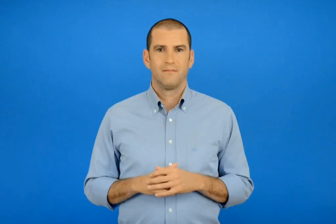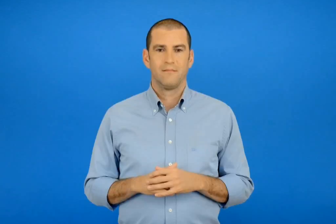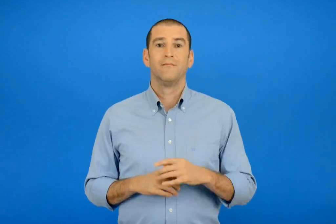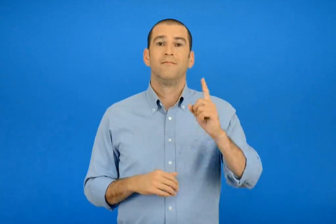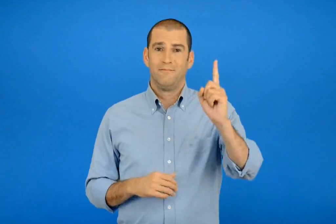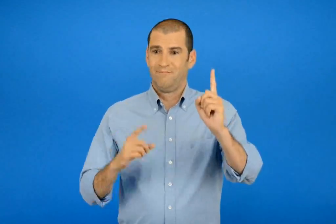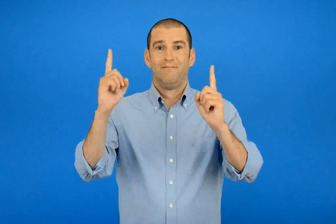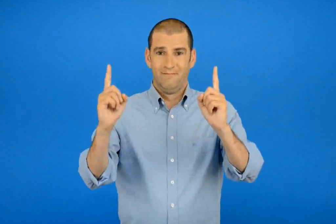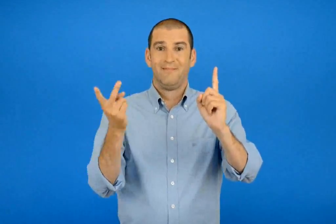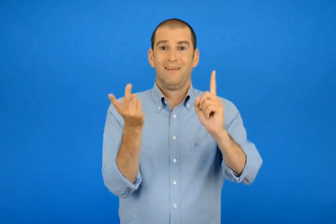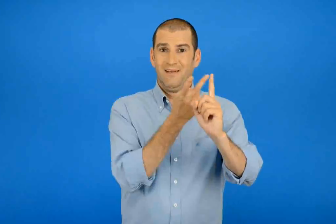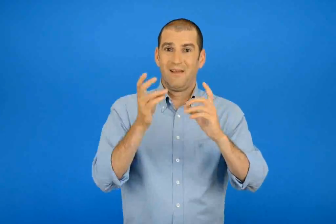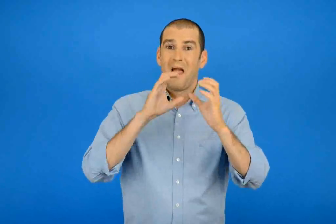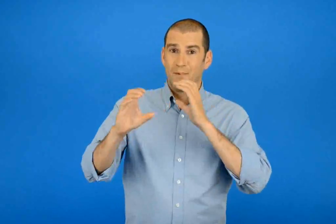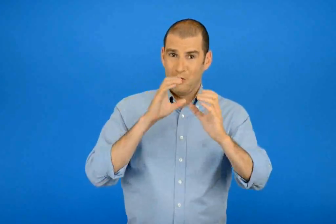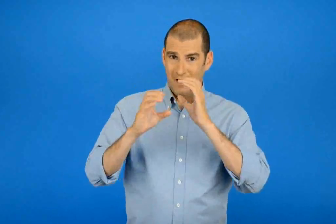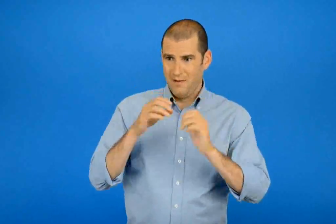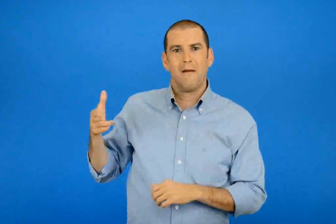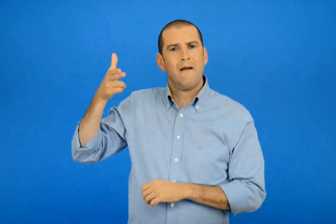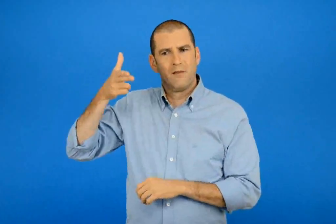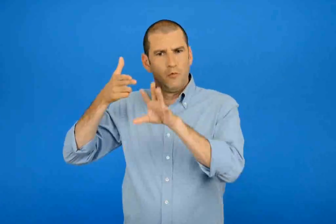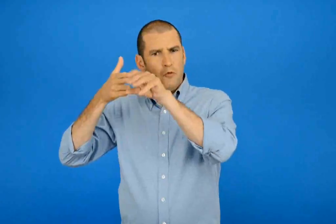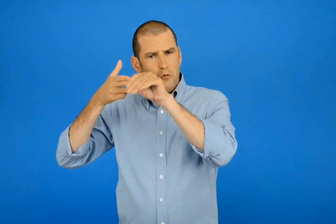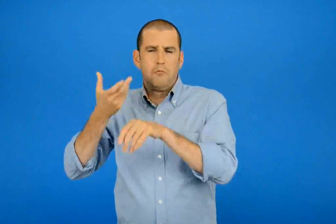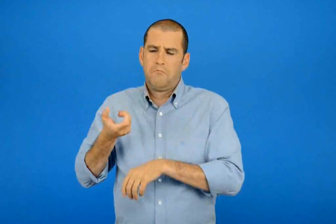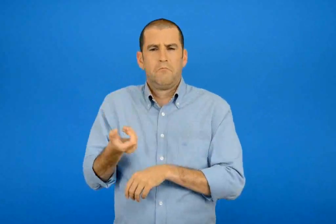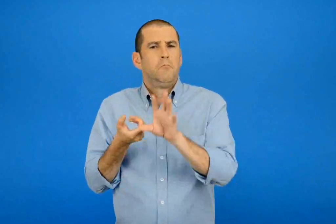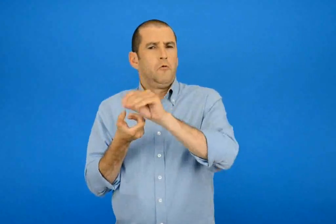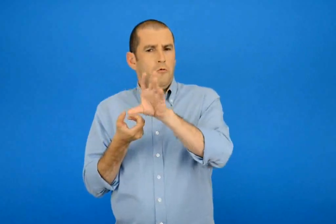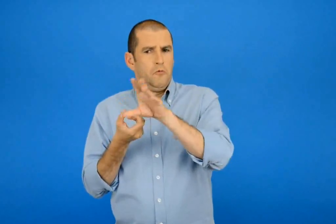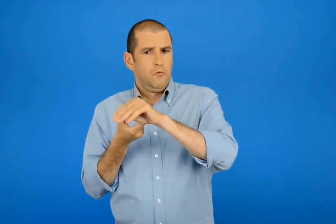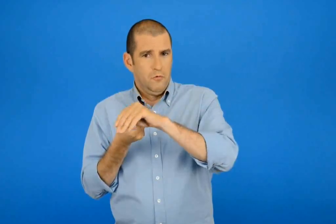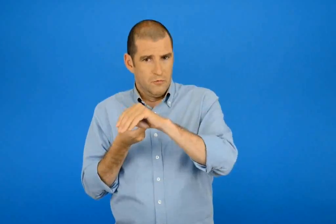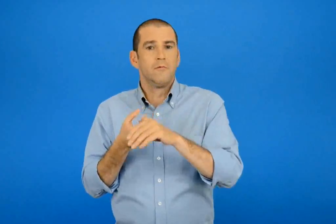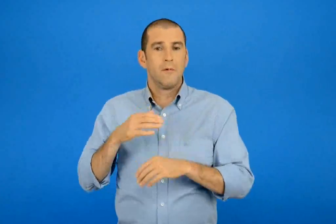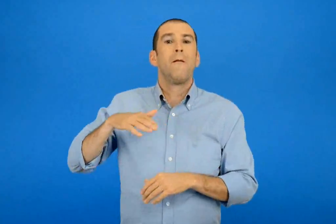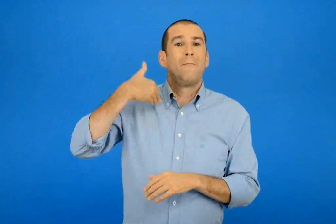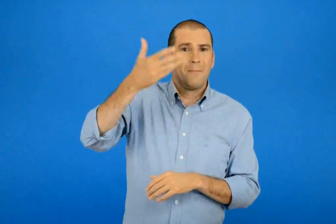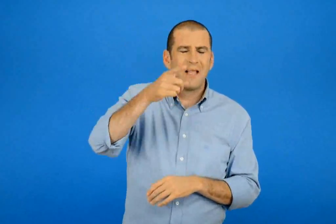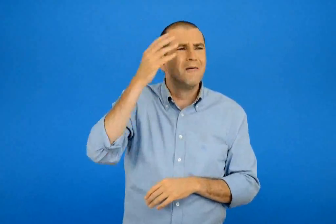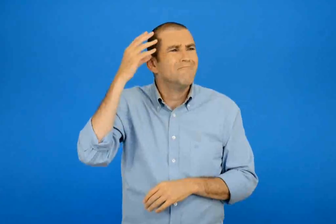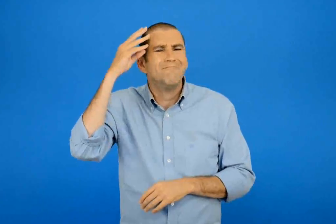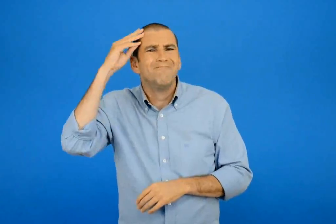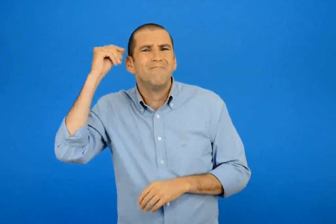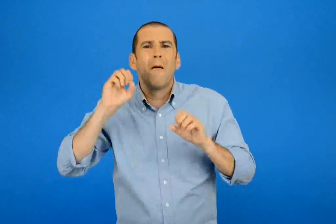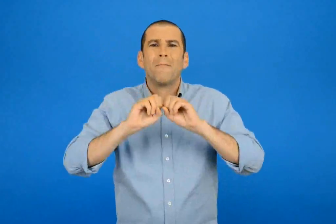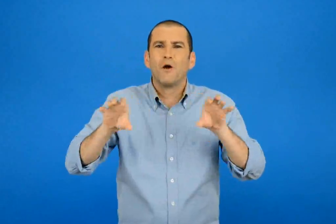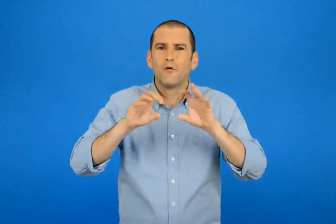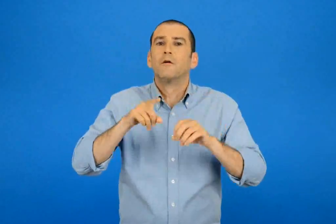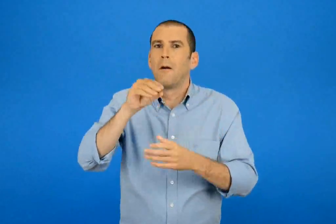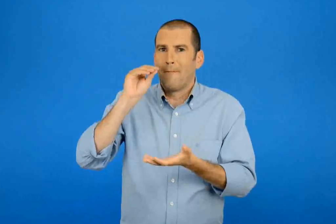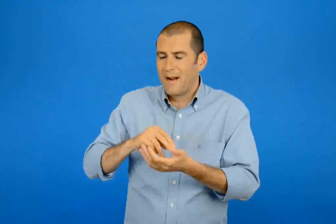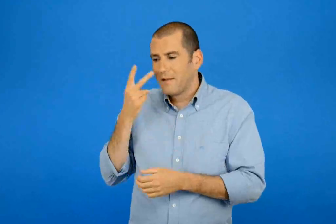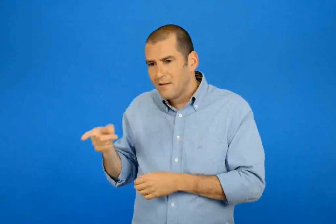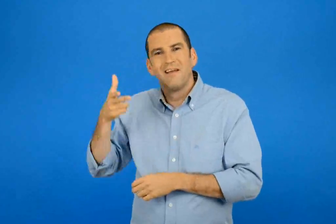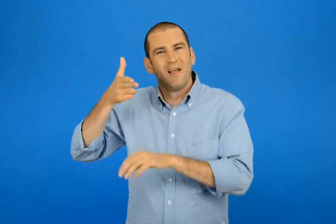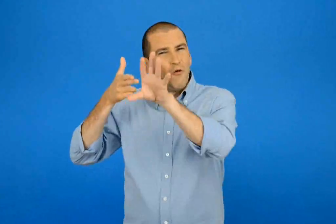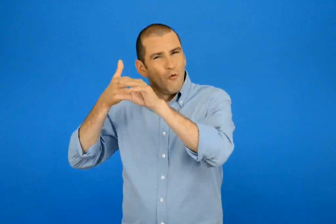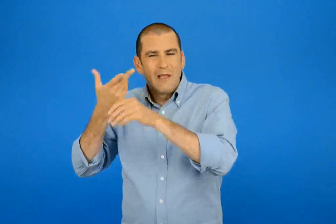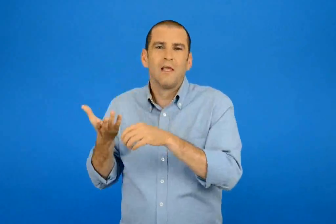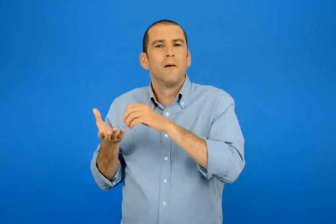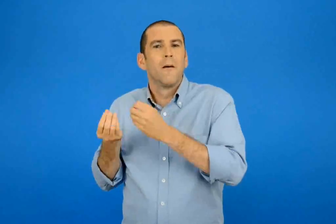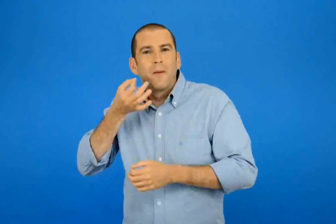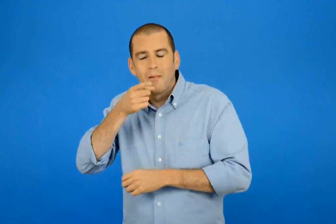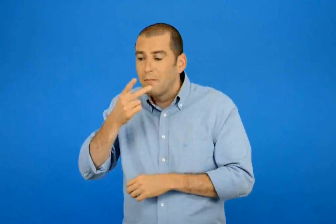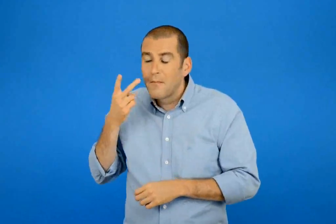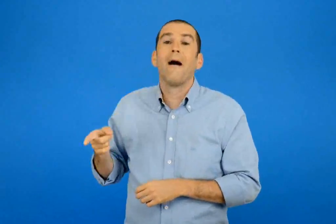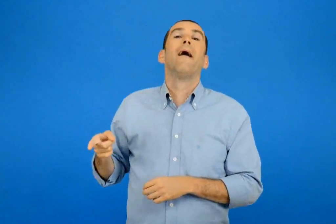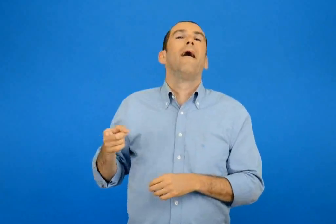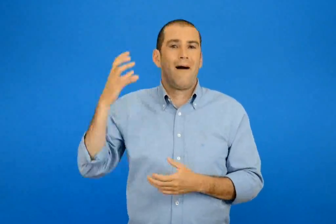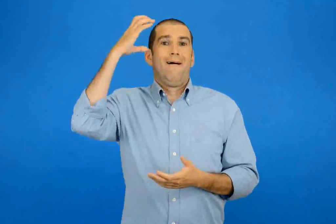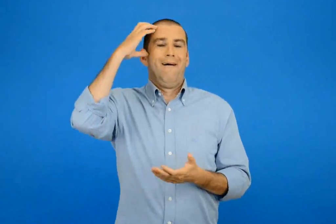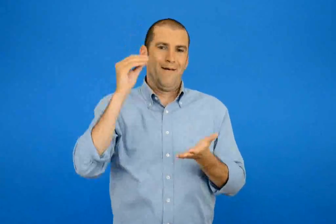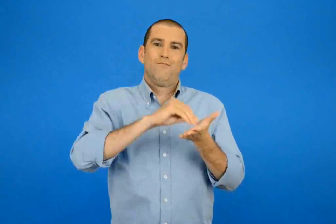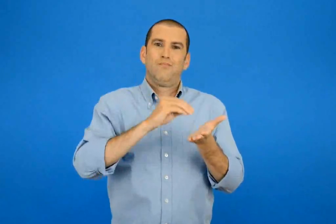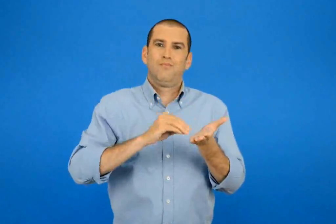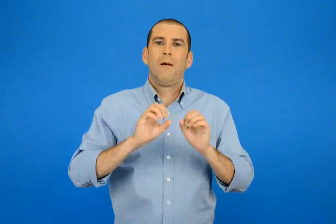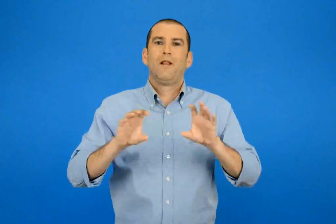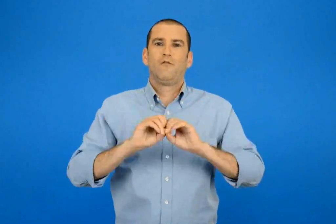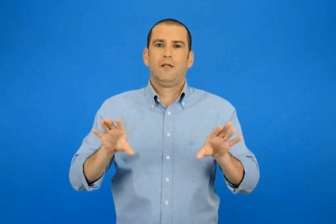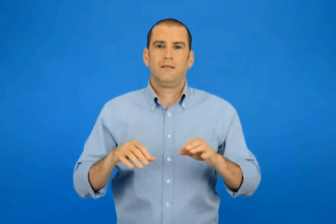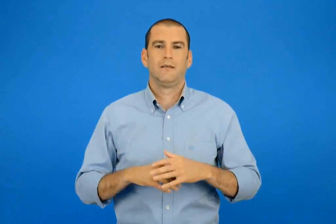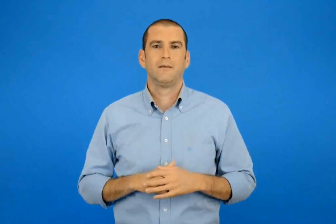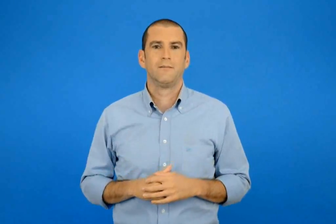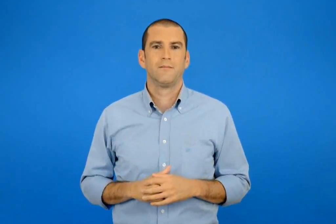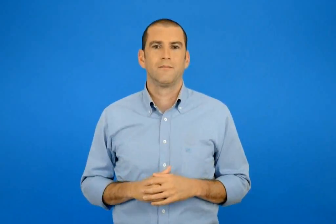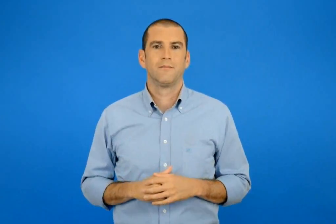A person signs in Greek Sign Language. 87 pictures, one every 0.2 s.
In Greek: μπορείτε να ηχογραφήσετε αυτές τις τηλεφωνικές συνομιλίες και στη συνέχεια να τις ακούσετε προσεκτικά και να πείτε αν ξεχάσατε να δώσετε κάποιές χρήσιμες πληροφορίες
